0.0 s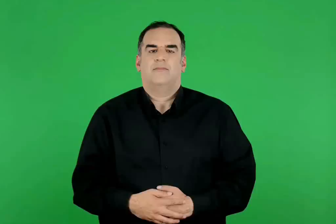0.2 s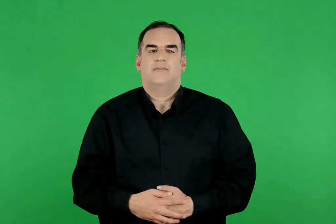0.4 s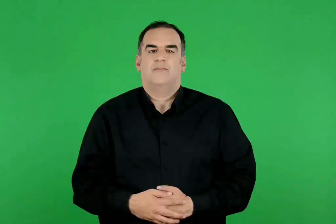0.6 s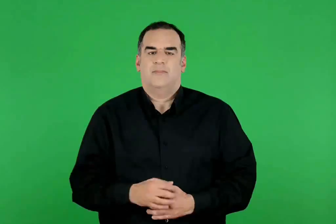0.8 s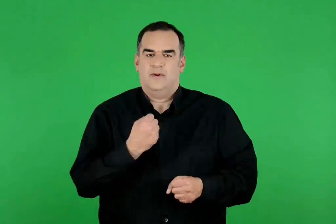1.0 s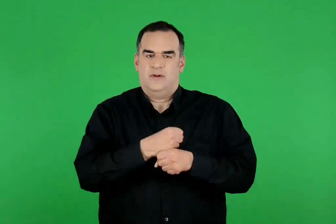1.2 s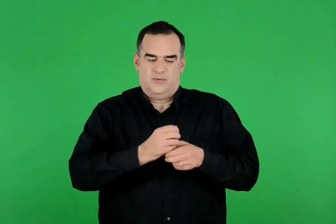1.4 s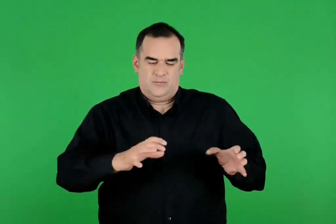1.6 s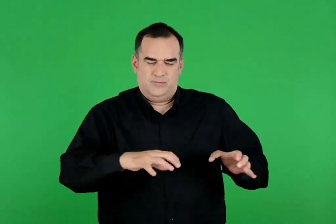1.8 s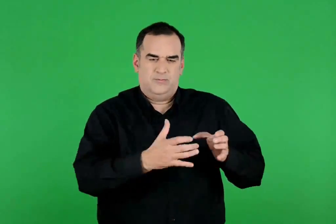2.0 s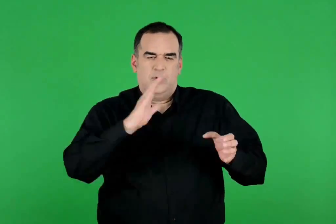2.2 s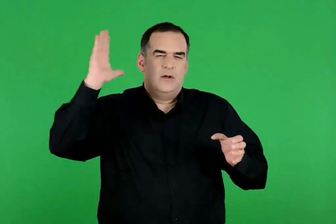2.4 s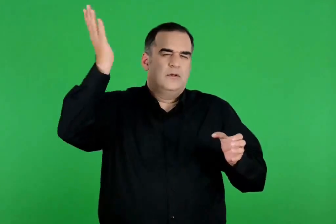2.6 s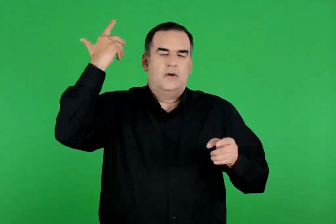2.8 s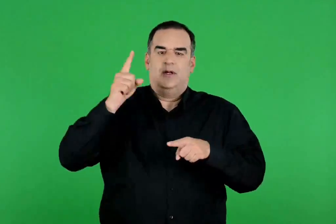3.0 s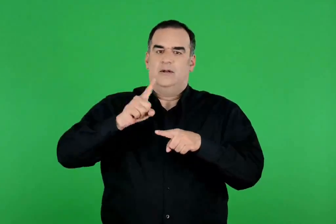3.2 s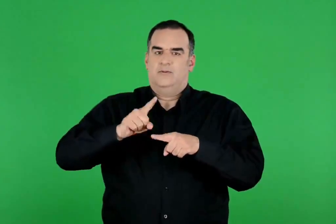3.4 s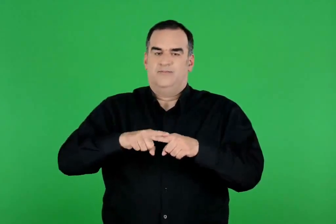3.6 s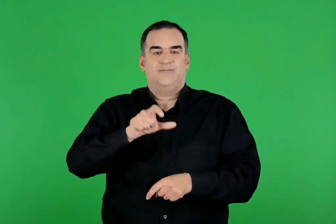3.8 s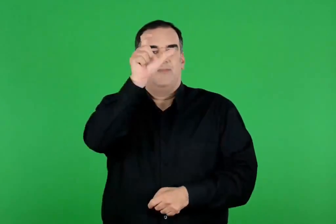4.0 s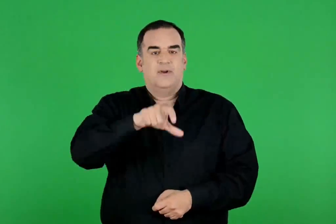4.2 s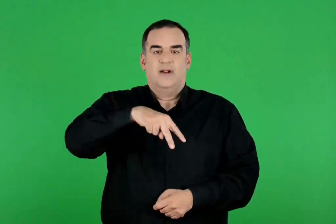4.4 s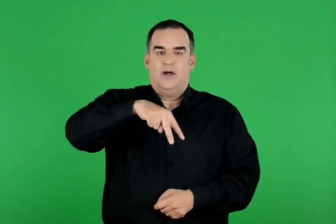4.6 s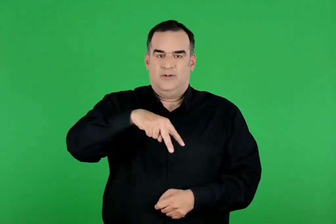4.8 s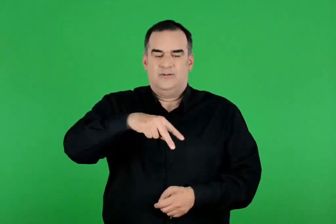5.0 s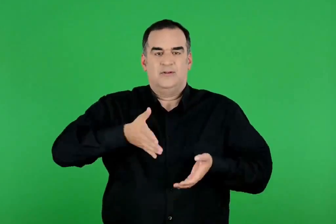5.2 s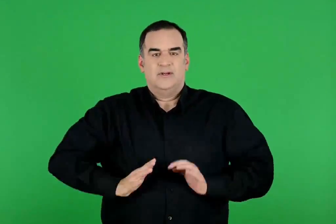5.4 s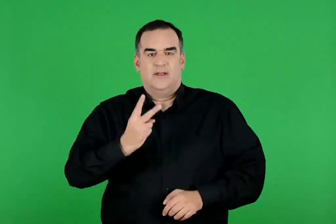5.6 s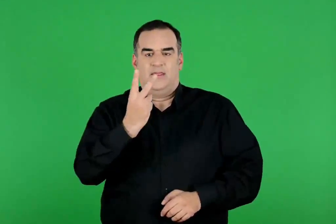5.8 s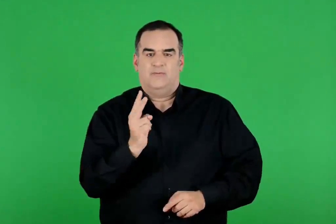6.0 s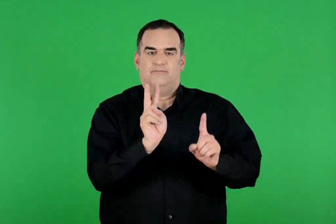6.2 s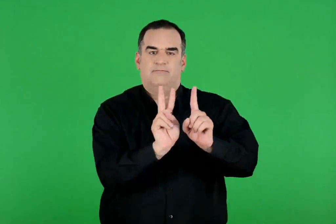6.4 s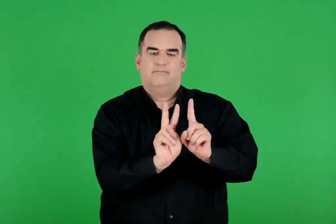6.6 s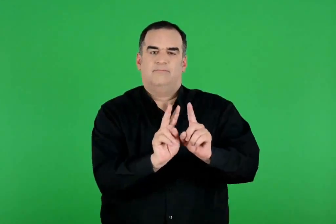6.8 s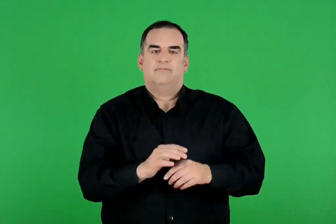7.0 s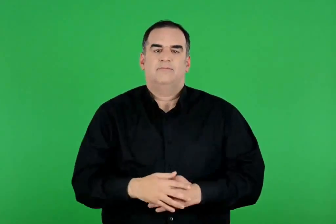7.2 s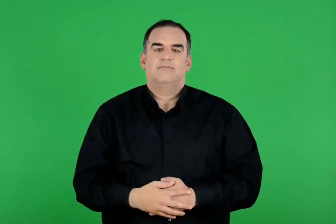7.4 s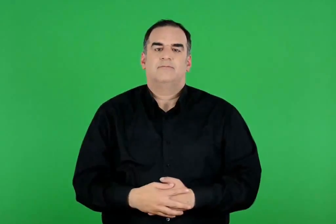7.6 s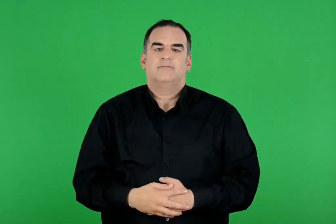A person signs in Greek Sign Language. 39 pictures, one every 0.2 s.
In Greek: ο λαοκόωντας και οι δυο γιοι του. αρχαίο ελληνικό γλυπτό
